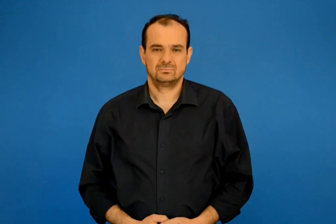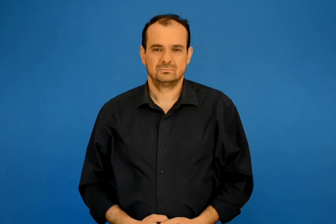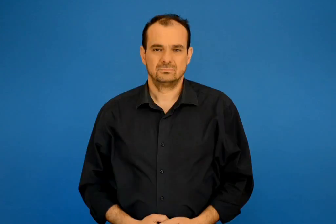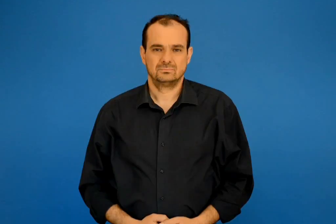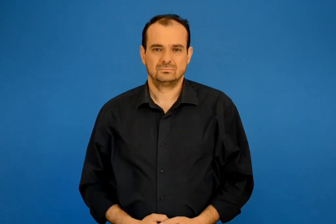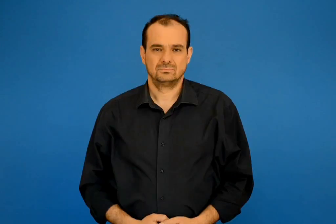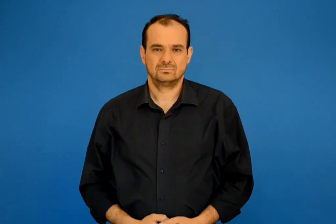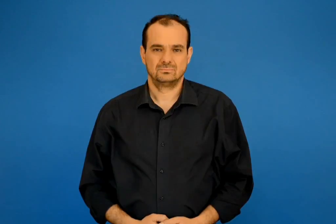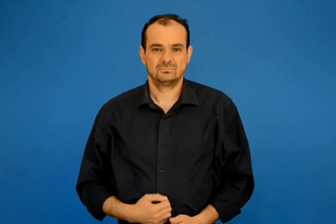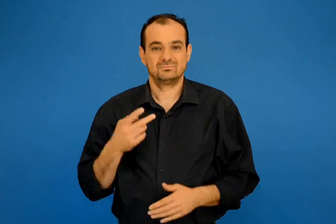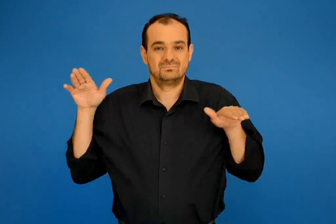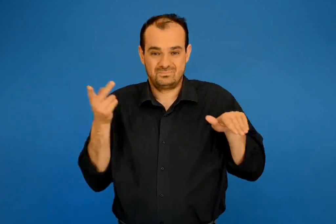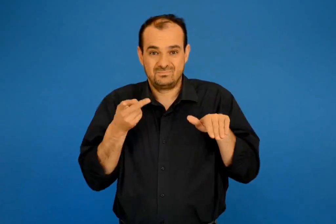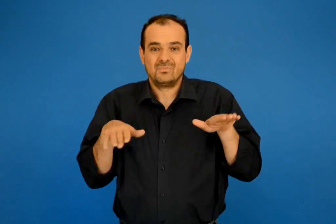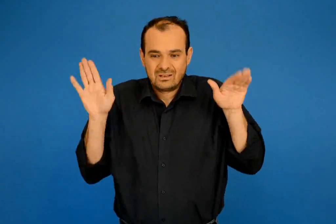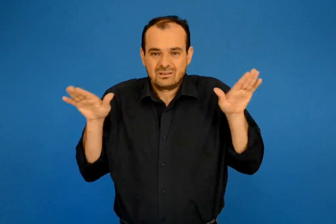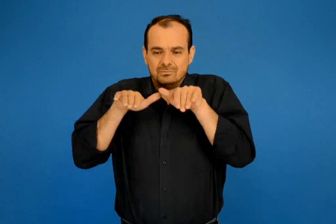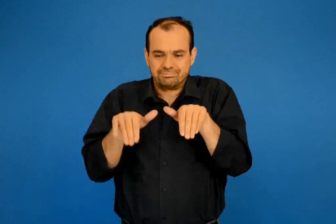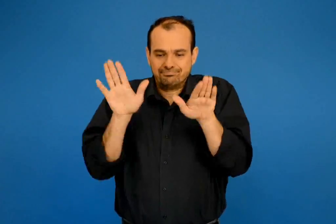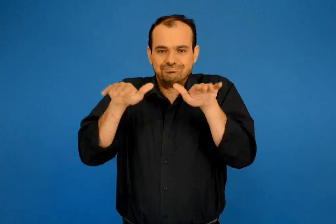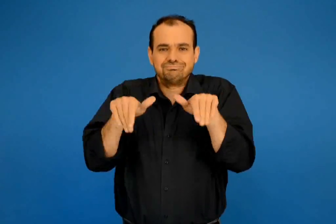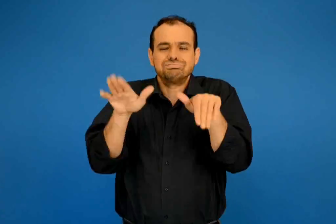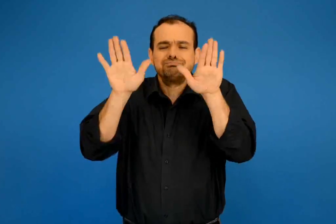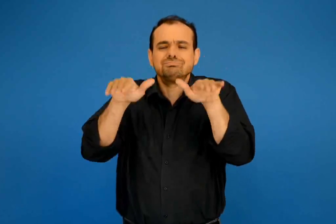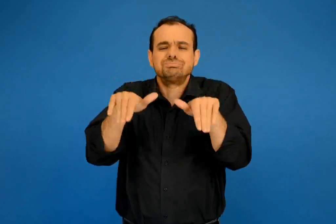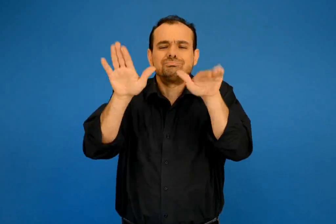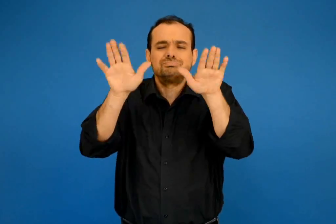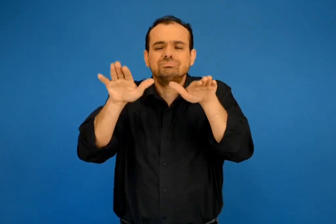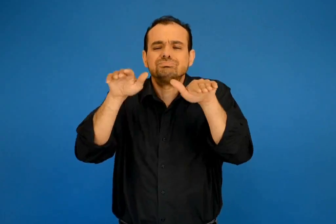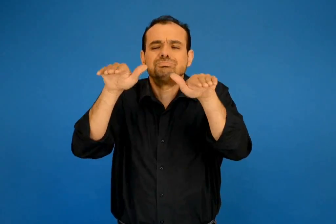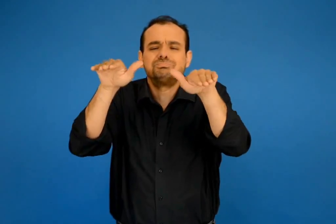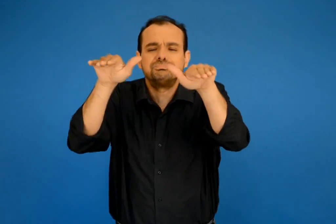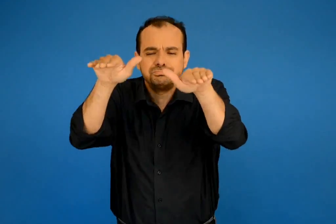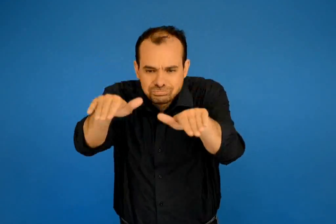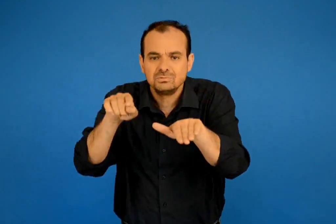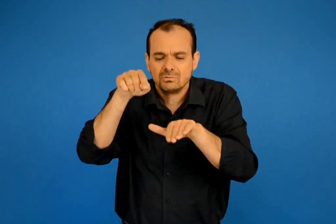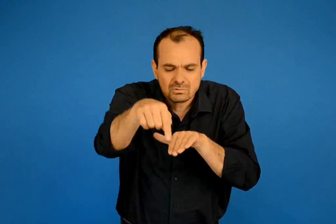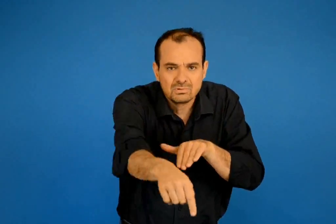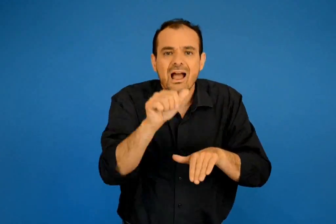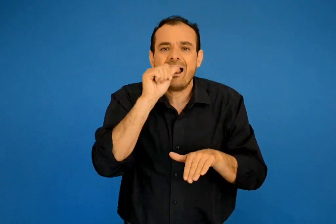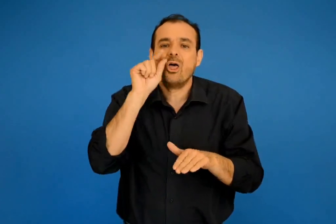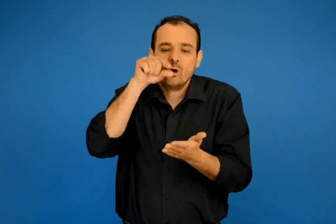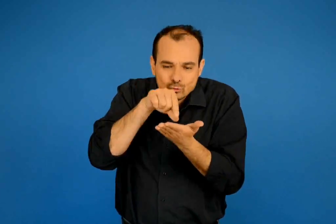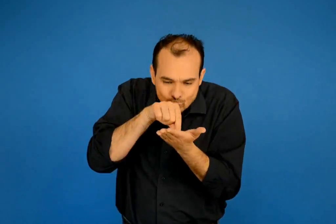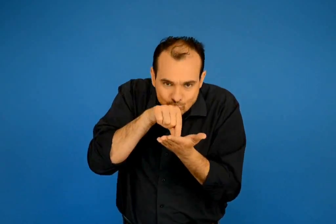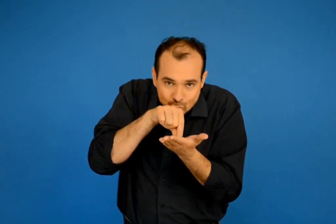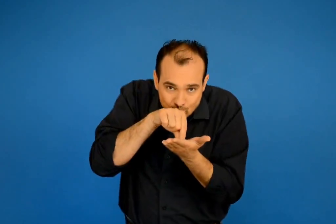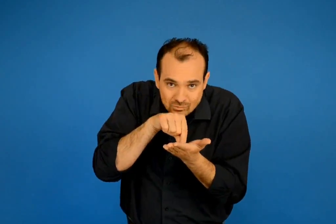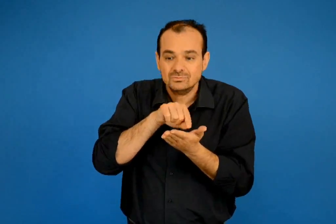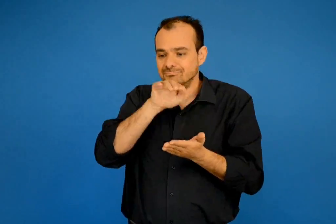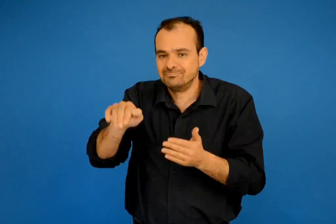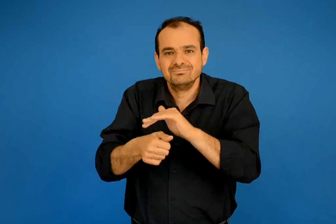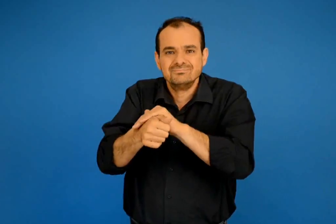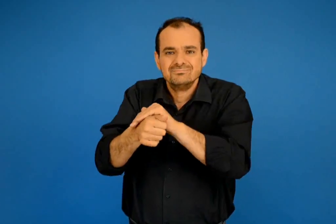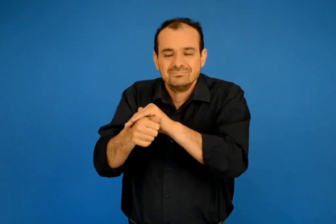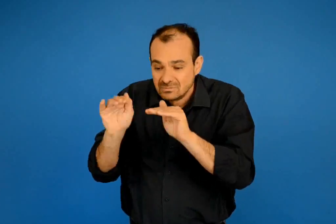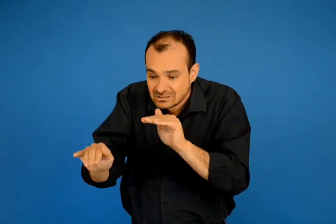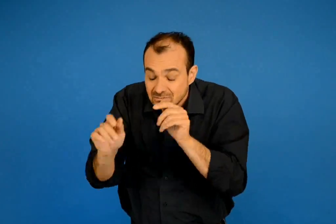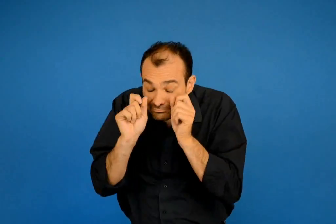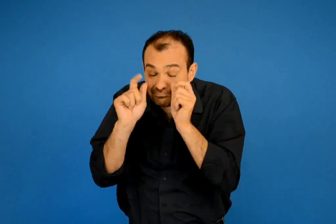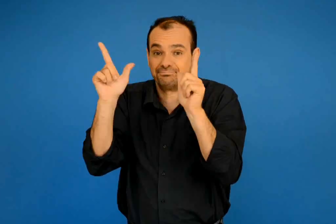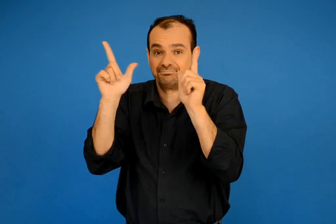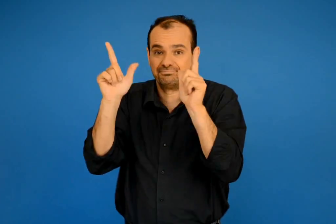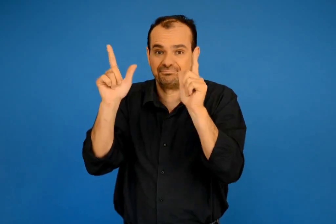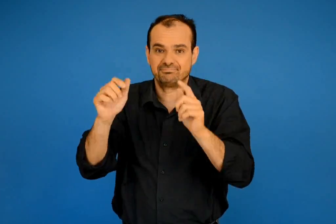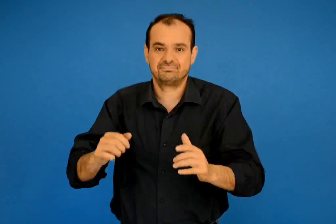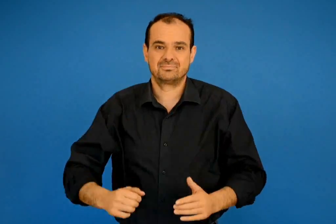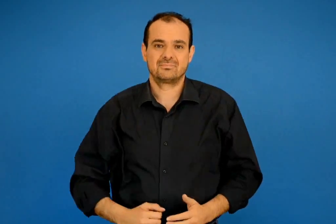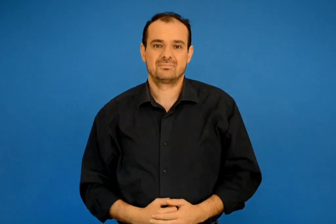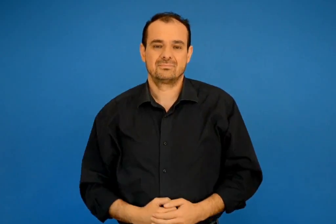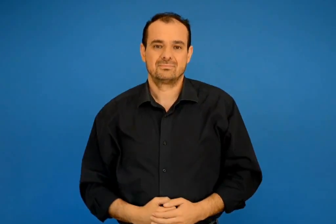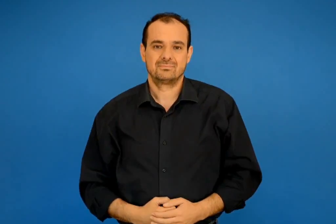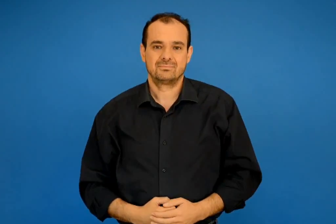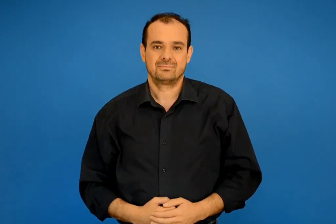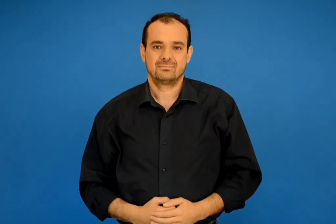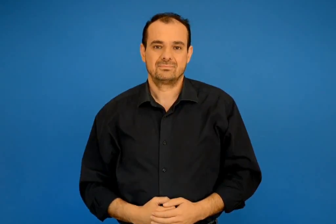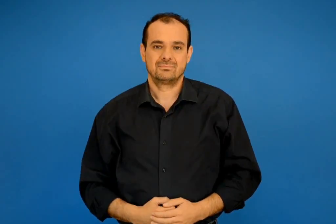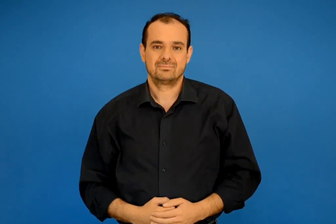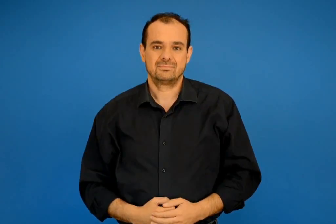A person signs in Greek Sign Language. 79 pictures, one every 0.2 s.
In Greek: τάπα τάπα τάπα τάπα ακούστηκαν την ιδιά στιγμή να χτυπούν τα φτεράκια από τους δυο μικρούς μελισσουργούς καθώς ξαφνικά ξεκίνησαν μαζί να πιούν νερό και να ξυπνήσουν την τεστουντο
